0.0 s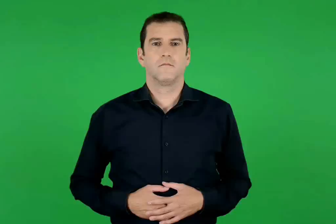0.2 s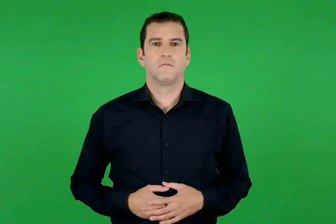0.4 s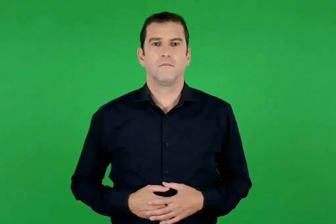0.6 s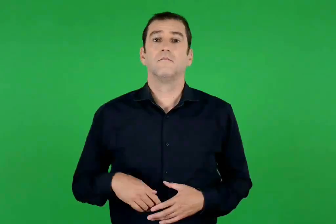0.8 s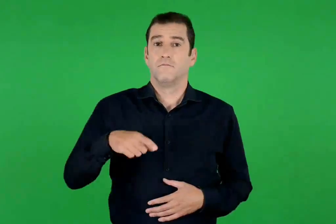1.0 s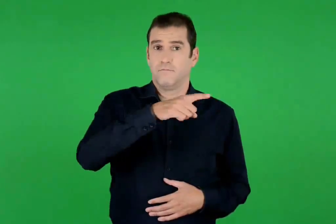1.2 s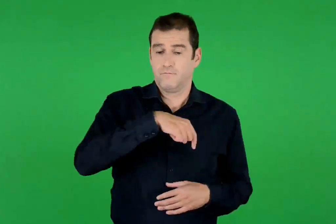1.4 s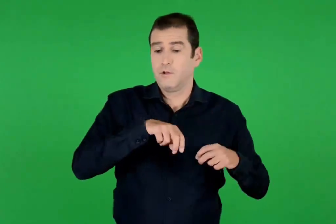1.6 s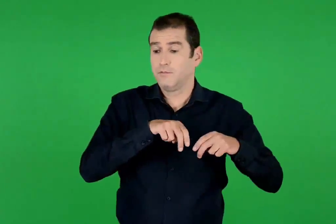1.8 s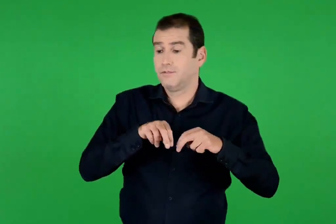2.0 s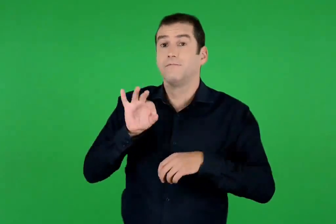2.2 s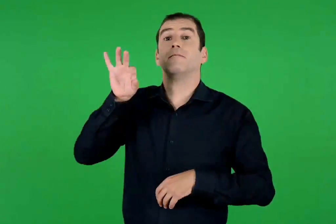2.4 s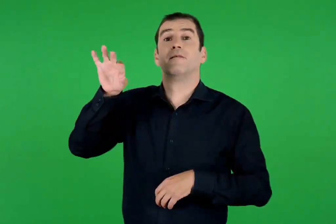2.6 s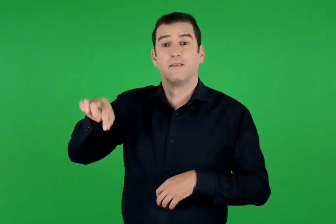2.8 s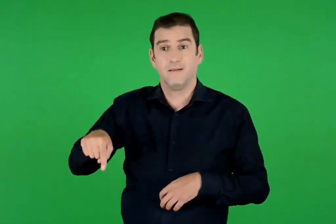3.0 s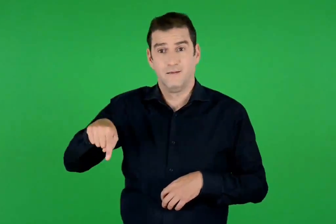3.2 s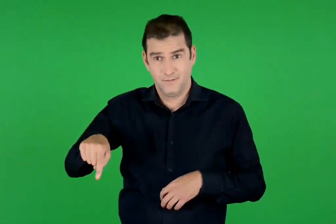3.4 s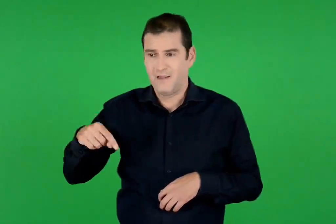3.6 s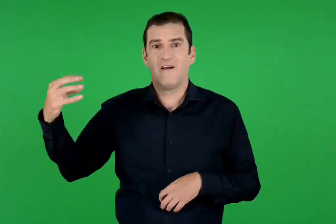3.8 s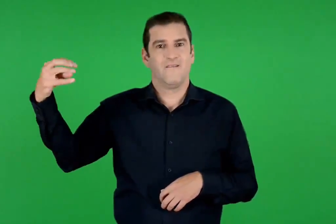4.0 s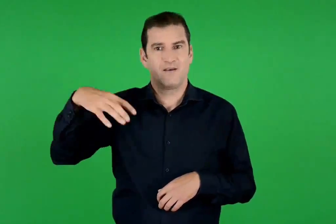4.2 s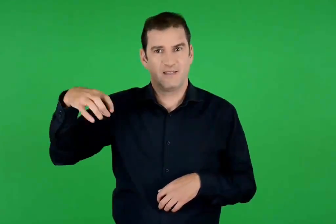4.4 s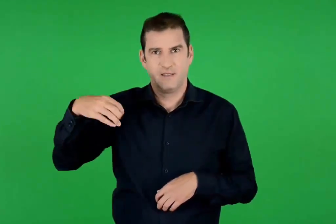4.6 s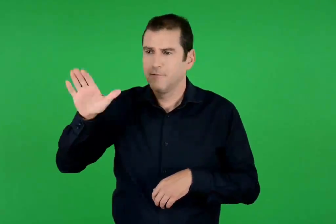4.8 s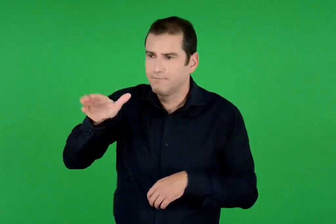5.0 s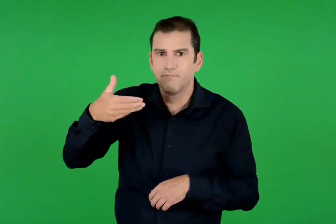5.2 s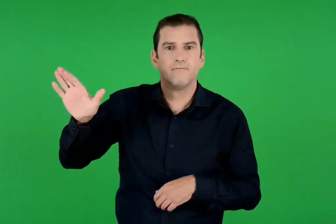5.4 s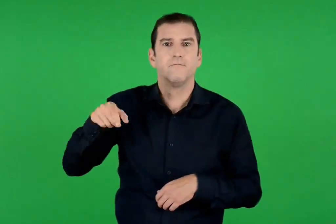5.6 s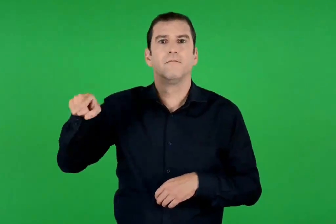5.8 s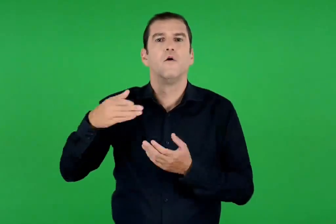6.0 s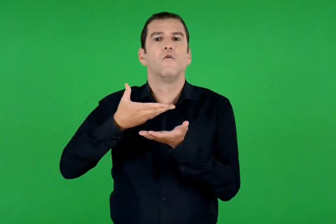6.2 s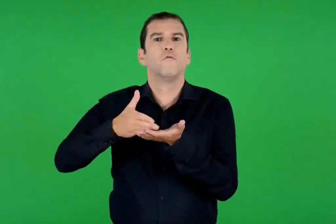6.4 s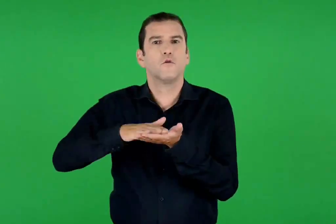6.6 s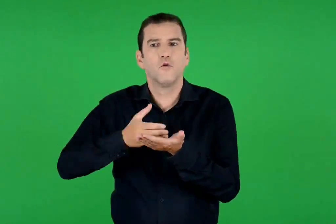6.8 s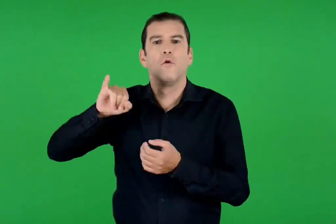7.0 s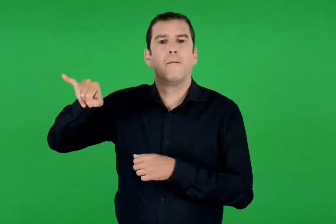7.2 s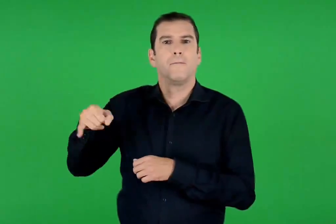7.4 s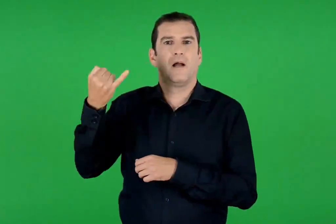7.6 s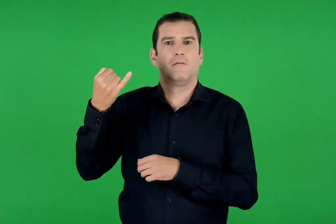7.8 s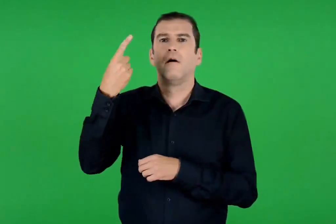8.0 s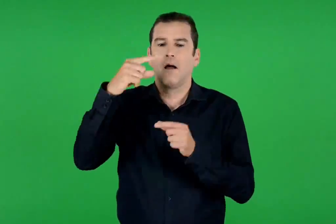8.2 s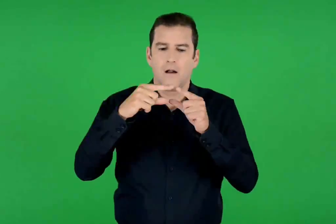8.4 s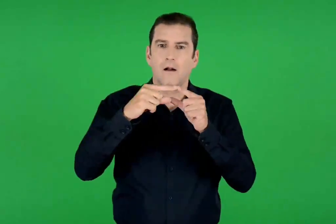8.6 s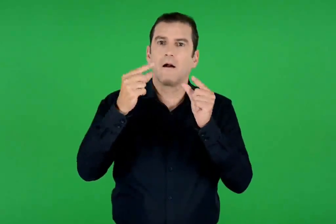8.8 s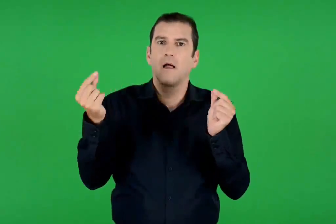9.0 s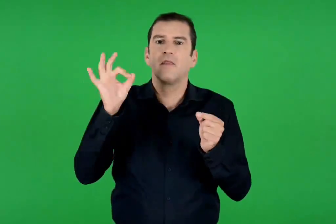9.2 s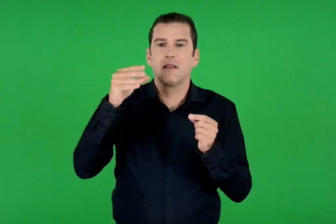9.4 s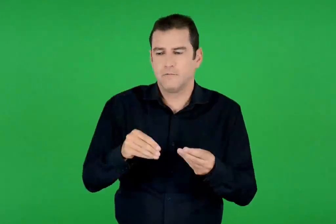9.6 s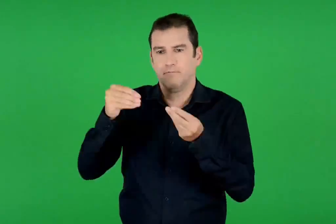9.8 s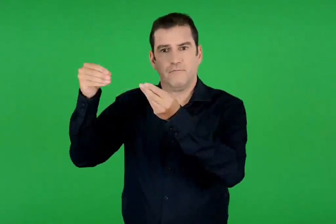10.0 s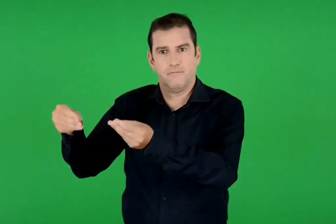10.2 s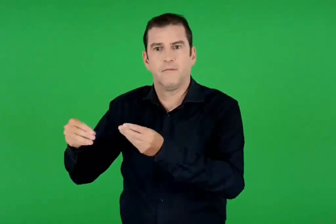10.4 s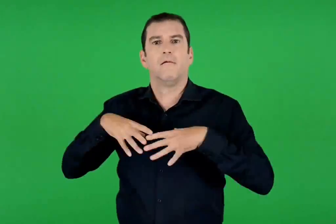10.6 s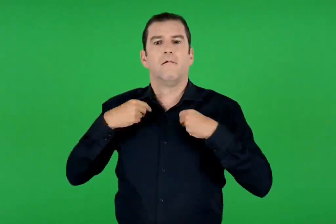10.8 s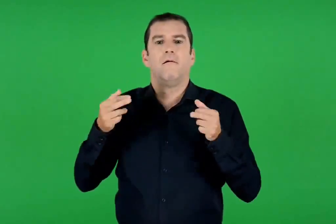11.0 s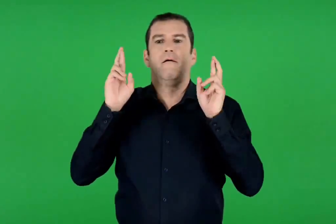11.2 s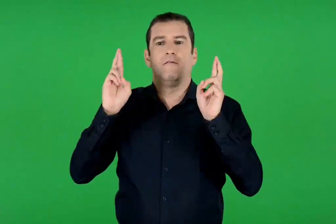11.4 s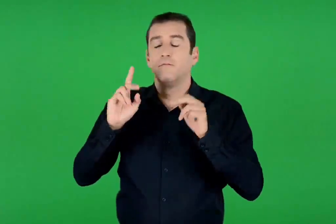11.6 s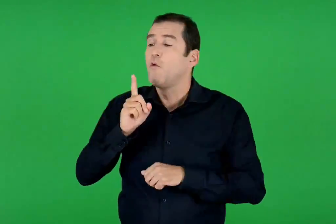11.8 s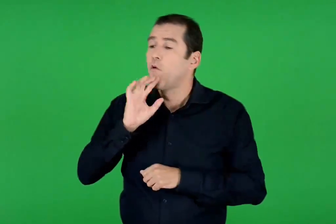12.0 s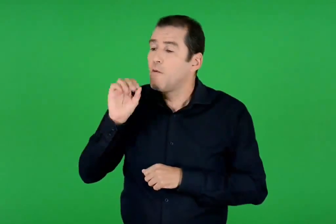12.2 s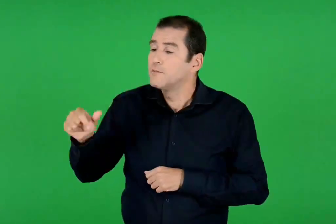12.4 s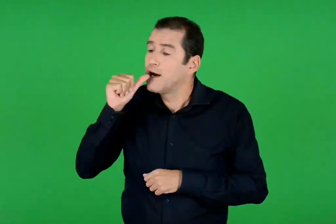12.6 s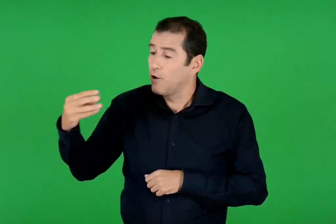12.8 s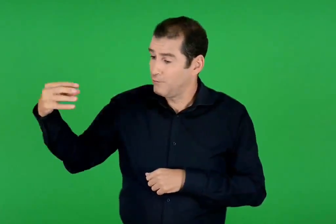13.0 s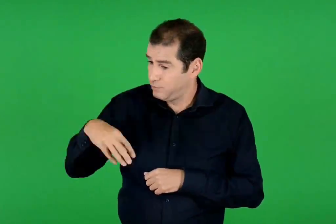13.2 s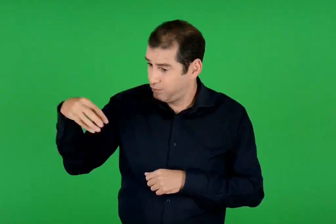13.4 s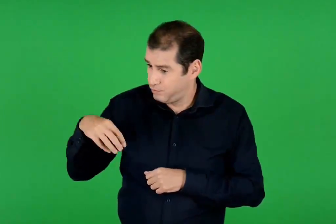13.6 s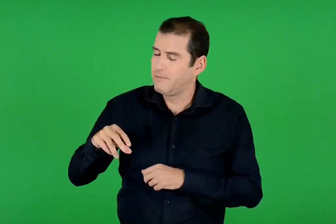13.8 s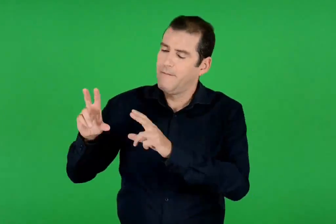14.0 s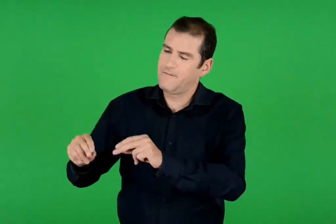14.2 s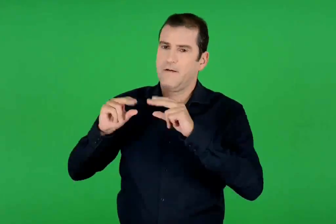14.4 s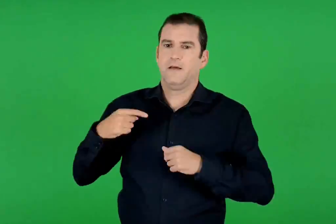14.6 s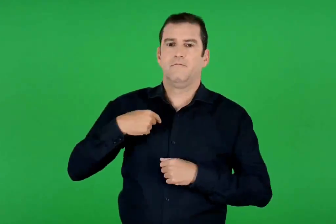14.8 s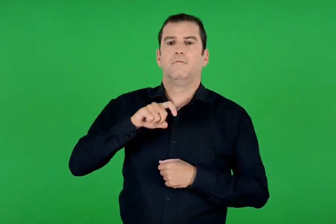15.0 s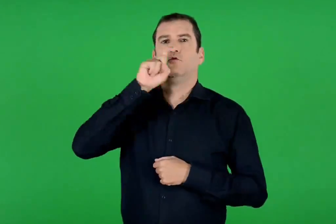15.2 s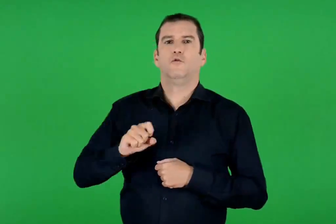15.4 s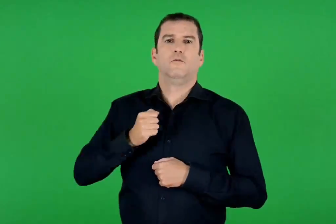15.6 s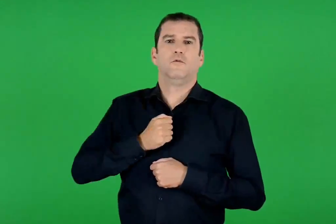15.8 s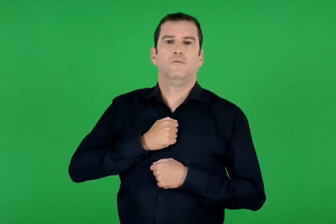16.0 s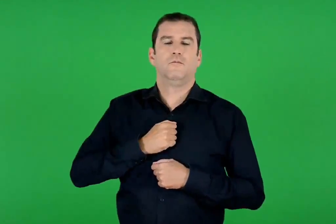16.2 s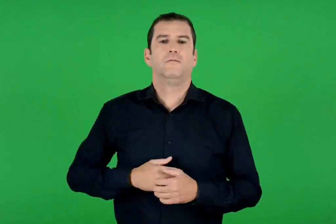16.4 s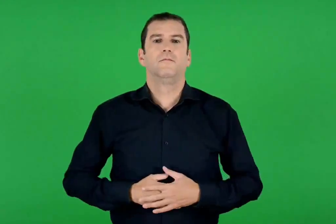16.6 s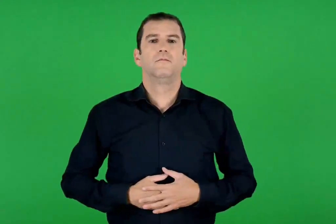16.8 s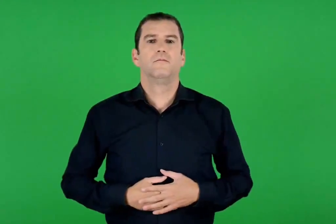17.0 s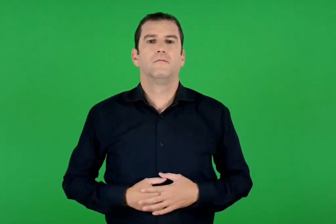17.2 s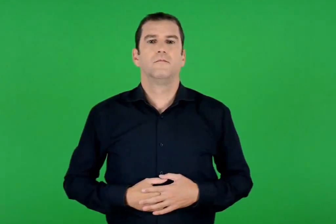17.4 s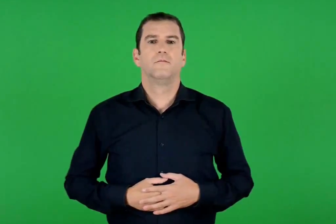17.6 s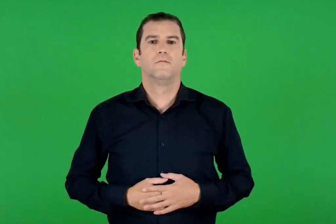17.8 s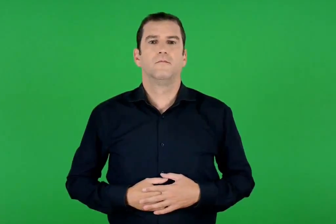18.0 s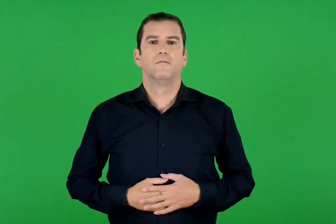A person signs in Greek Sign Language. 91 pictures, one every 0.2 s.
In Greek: μόλις φτάσουν , αλείφουν τη βρύση με βούτυρο και μέλι , και βάζουν ένα κλαδί ελιάς με την ευχή όπως τρέχει το νερό σε βρυσούλα με , έτ σε να τρέχει και το βιο με
